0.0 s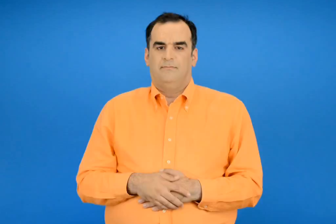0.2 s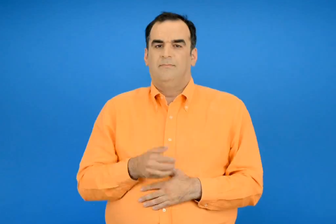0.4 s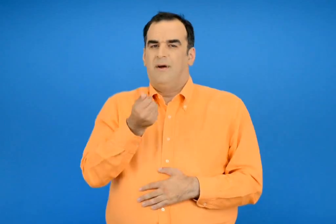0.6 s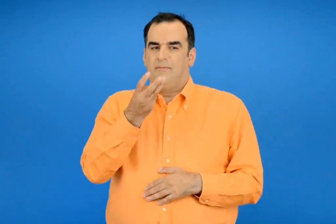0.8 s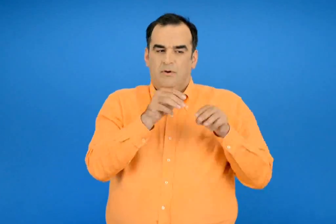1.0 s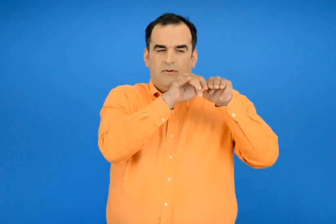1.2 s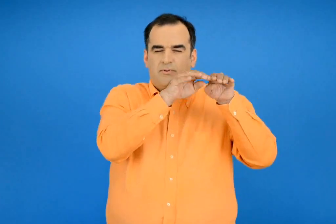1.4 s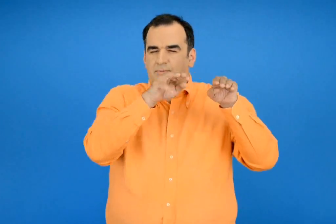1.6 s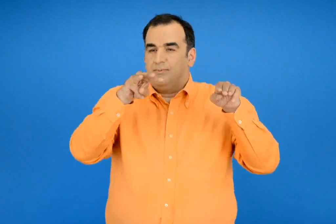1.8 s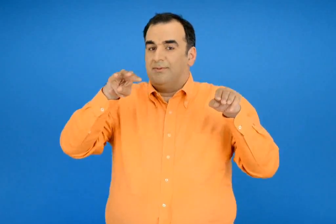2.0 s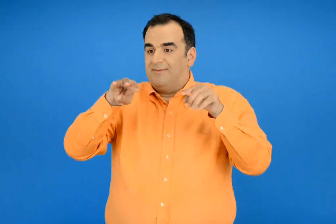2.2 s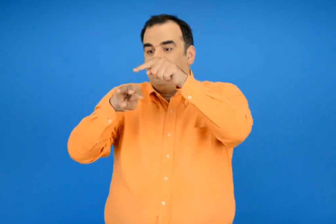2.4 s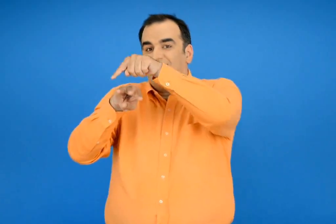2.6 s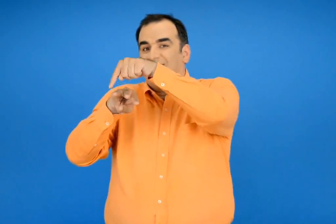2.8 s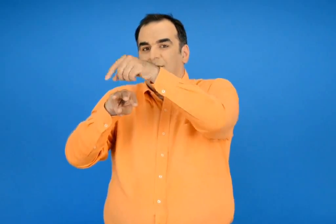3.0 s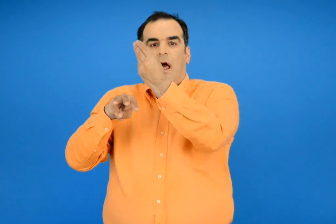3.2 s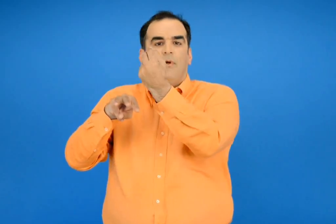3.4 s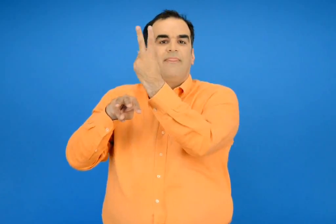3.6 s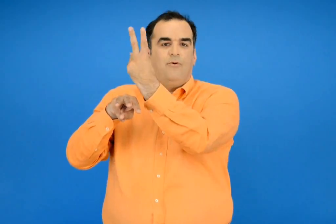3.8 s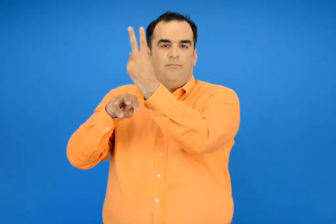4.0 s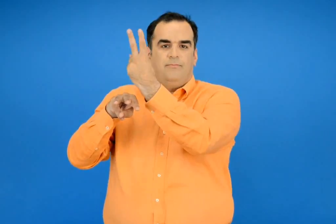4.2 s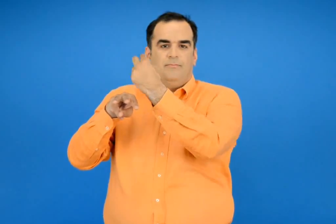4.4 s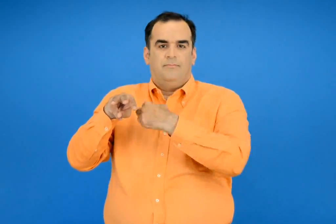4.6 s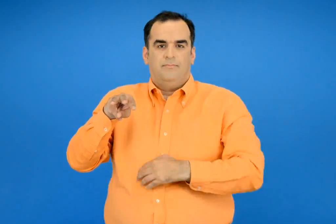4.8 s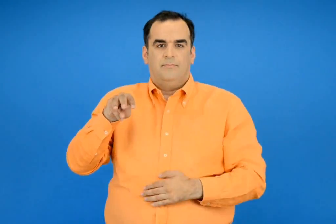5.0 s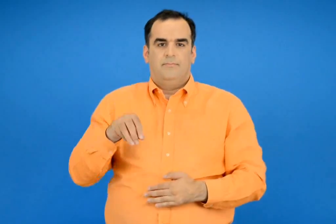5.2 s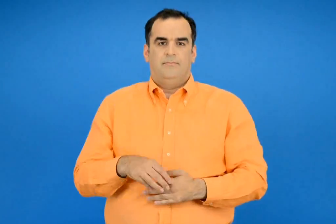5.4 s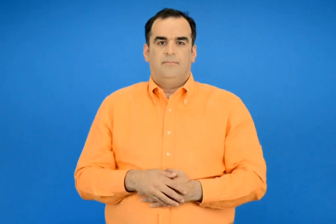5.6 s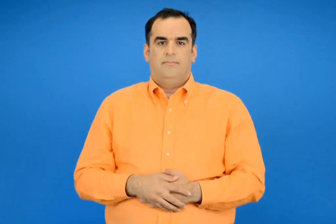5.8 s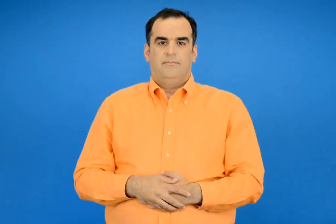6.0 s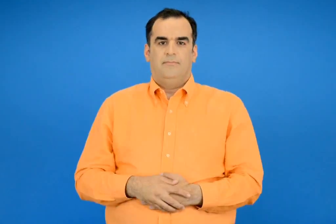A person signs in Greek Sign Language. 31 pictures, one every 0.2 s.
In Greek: και τελειώνει σε 2
